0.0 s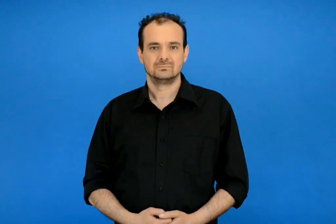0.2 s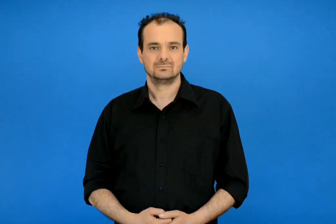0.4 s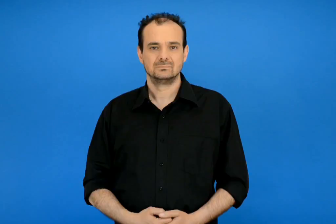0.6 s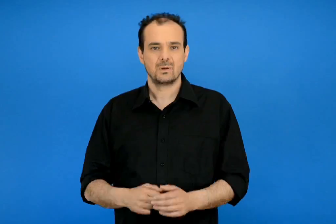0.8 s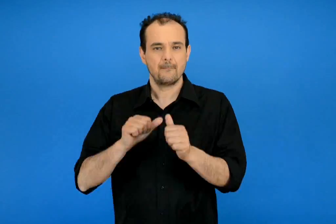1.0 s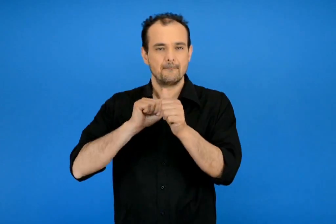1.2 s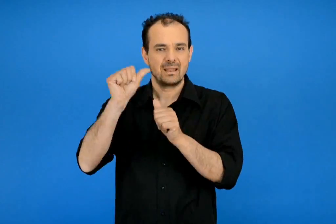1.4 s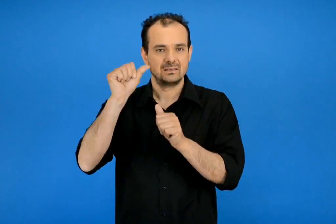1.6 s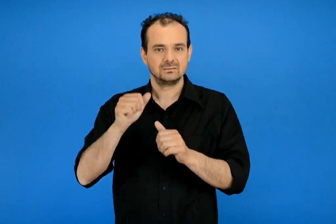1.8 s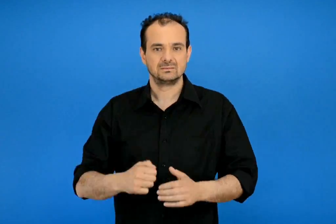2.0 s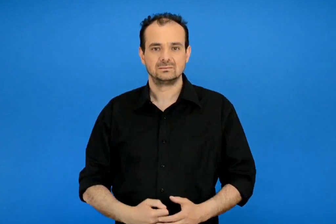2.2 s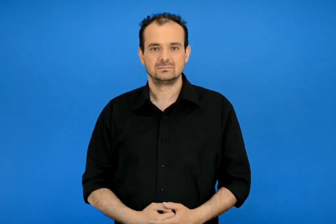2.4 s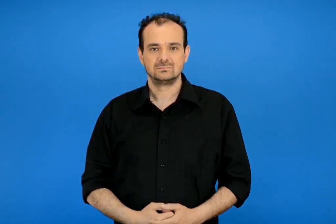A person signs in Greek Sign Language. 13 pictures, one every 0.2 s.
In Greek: μήνας
